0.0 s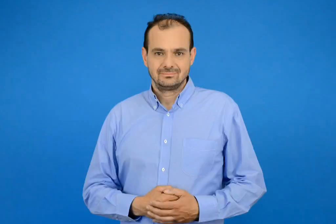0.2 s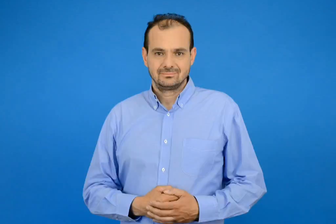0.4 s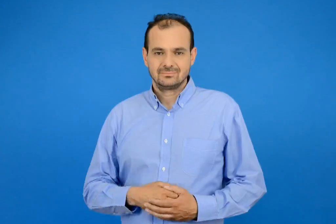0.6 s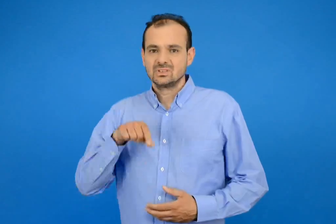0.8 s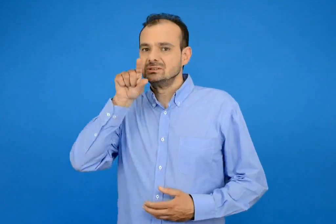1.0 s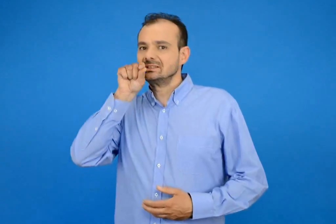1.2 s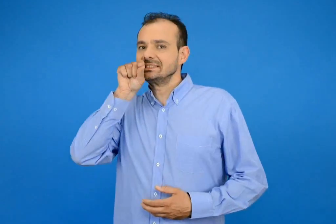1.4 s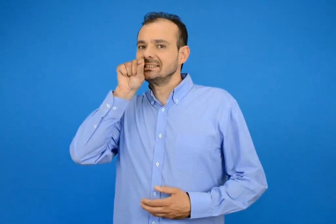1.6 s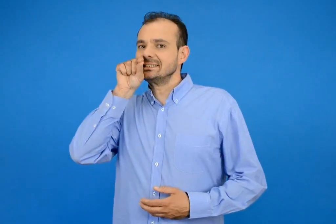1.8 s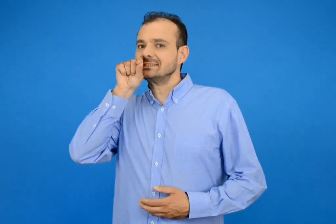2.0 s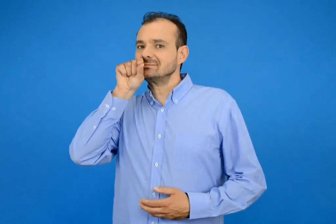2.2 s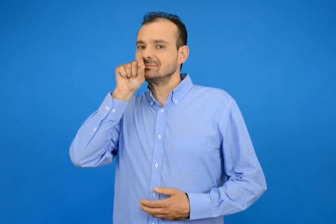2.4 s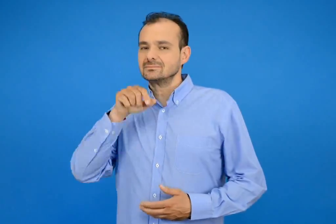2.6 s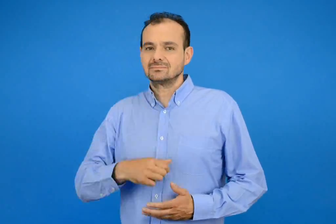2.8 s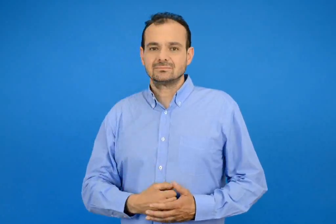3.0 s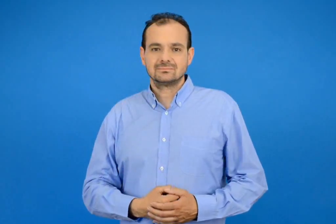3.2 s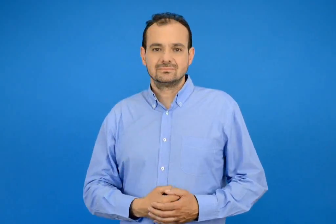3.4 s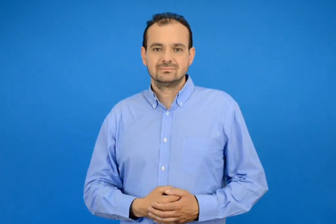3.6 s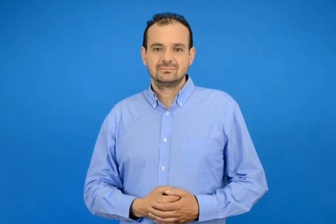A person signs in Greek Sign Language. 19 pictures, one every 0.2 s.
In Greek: τιτιβίζει
